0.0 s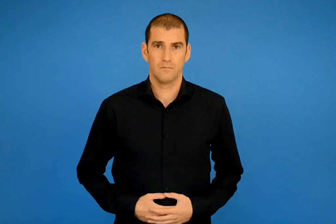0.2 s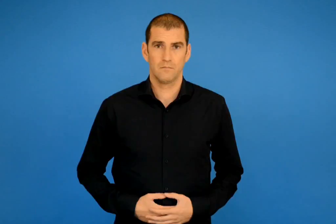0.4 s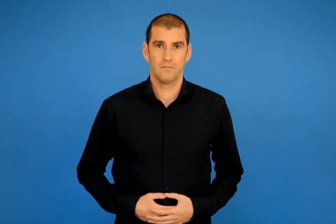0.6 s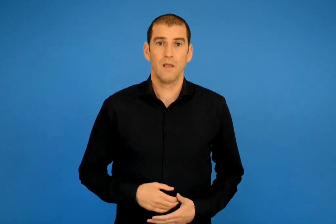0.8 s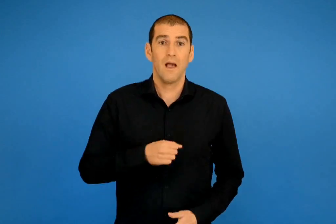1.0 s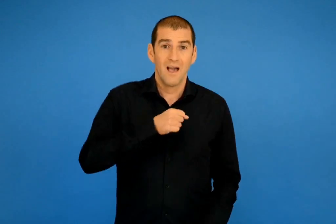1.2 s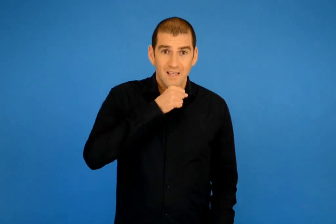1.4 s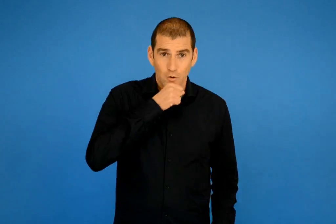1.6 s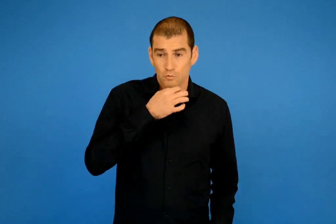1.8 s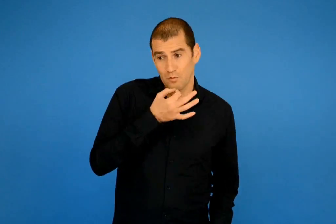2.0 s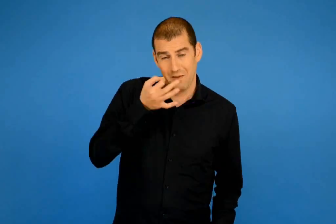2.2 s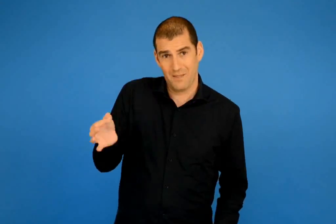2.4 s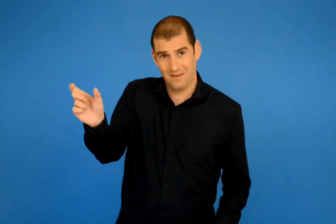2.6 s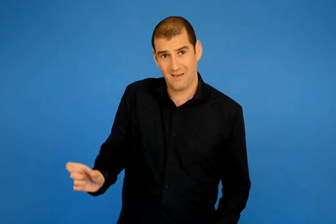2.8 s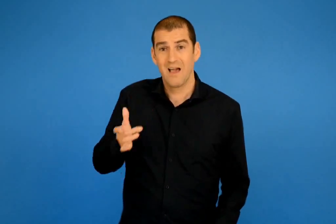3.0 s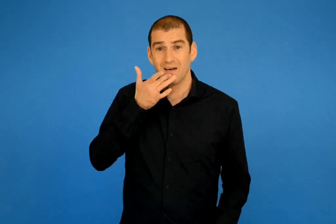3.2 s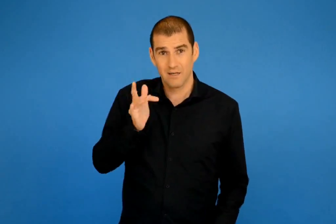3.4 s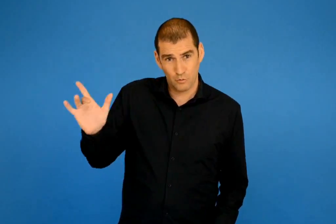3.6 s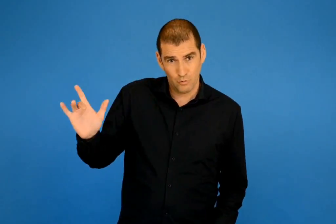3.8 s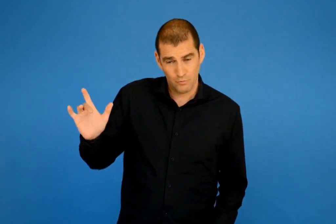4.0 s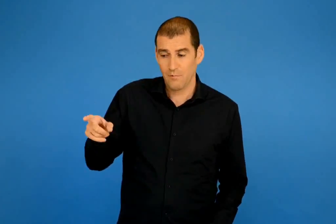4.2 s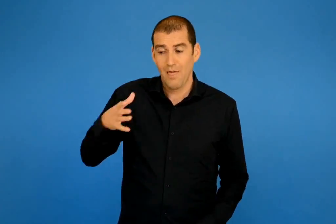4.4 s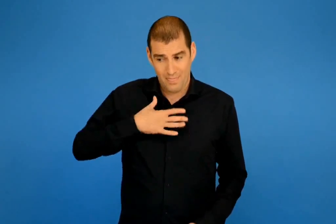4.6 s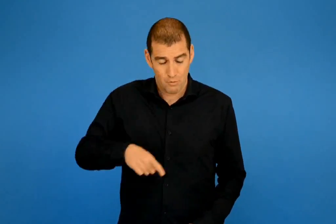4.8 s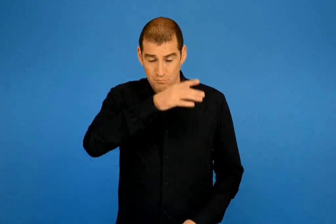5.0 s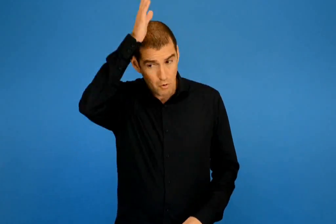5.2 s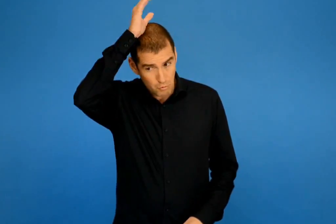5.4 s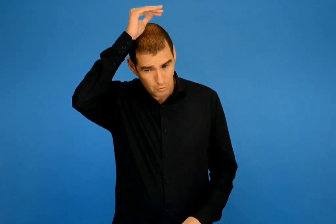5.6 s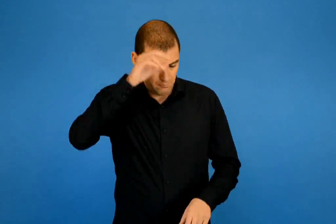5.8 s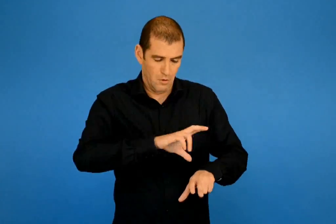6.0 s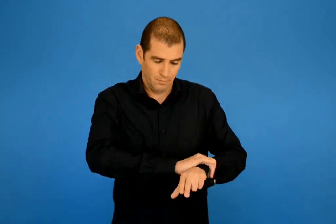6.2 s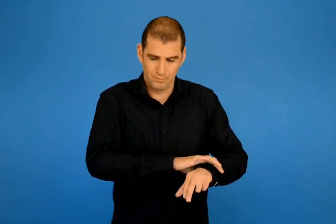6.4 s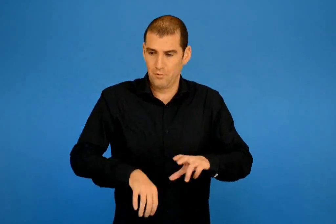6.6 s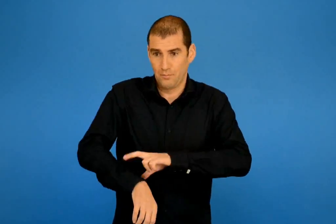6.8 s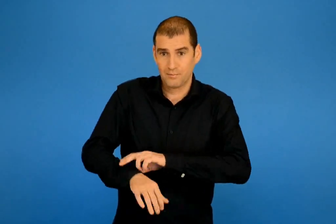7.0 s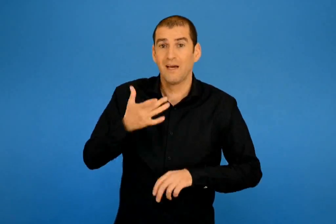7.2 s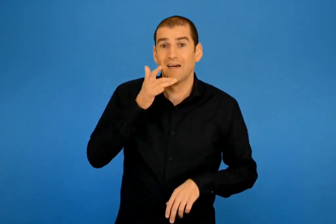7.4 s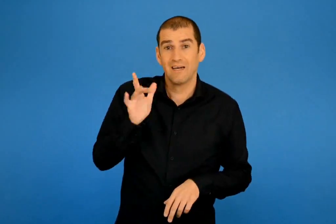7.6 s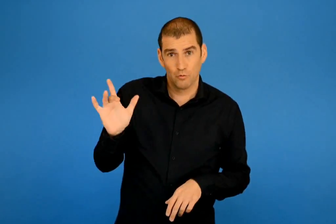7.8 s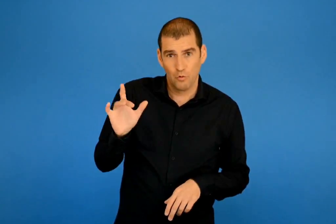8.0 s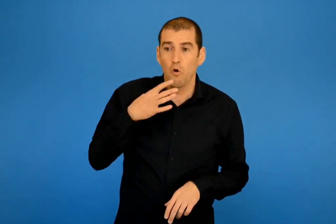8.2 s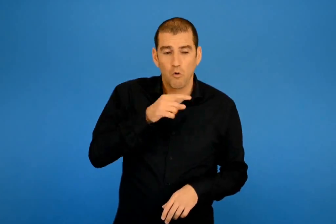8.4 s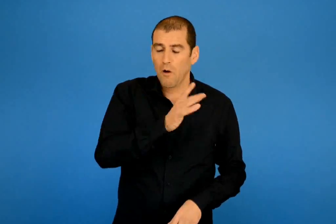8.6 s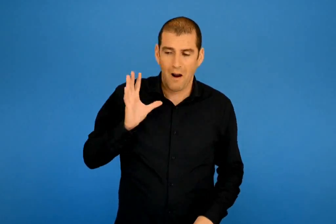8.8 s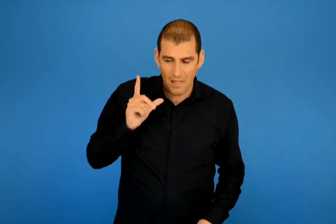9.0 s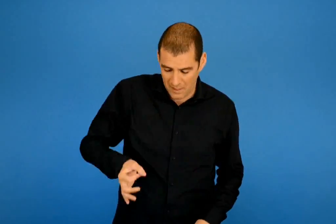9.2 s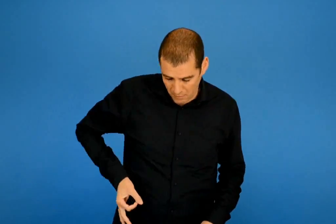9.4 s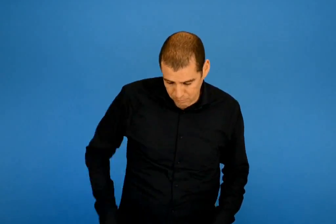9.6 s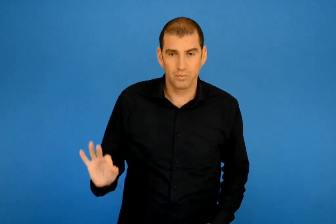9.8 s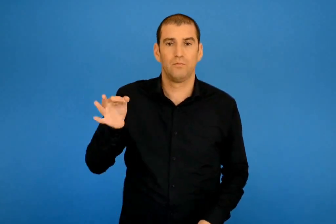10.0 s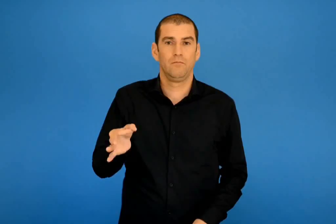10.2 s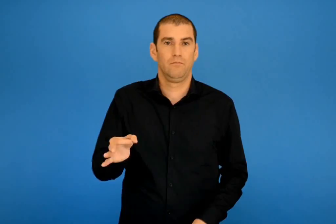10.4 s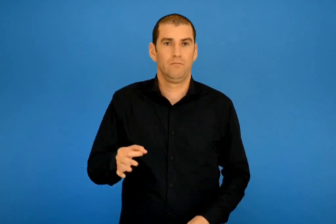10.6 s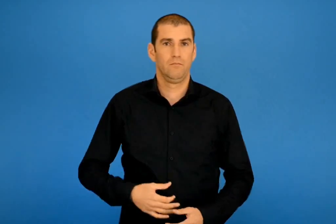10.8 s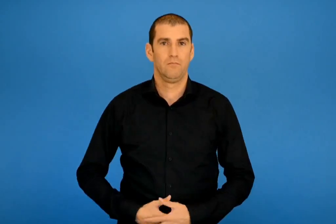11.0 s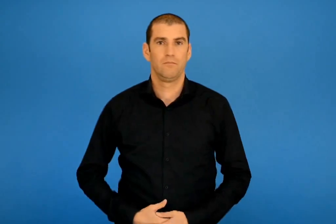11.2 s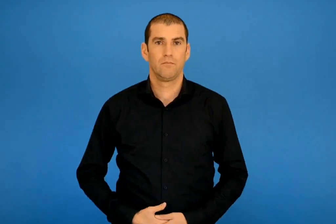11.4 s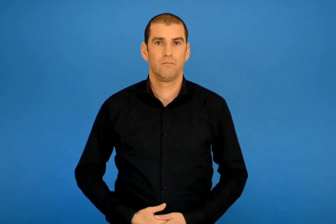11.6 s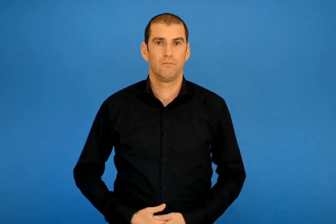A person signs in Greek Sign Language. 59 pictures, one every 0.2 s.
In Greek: θέλω να μου τον χρυσώσεις είπε ο γέρος στο χρυσοχόο γιατί κάθε μέρα μου κάνει μια λίρα
